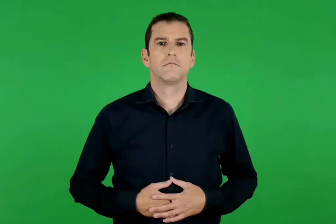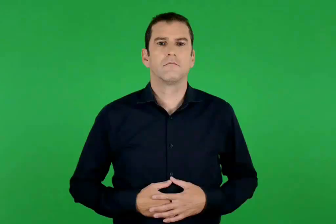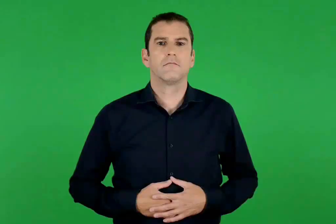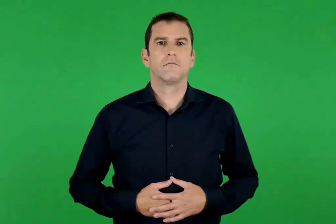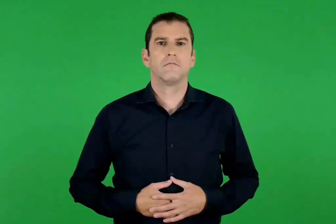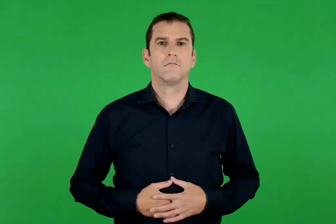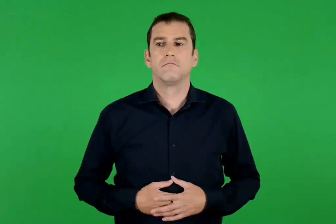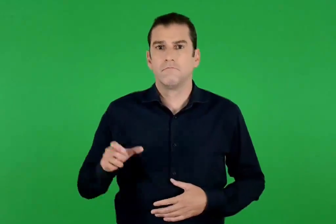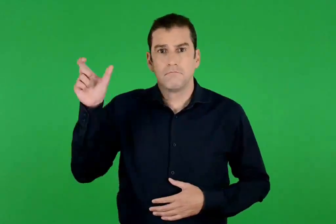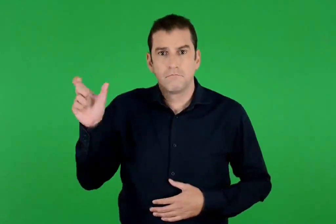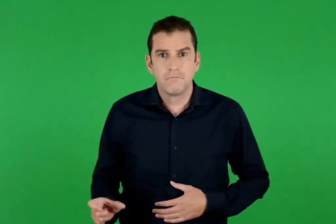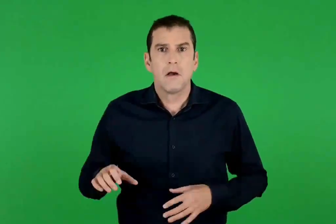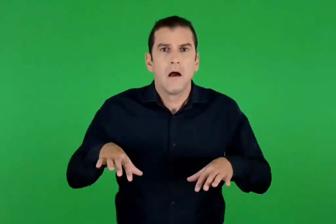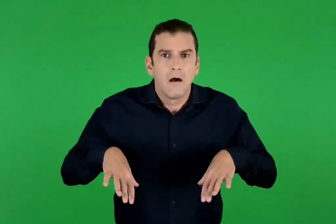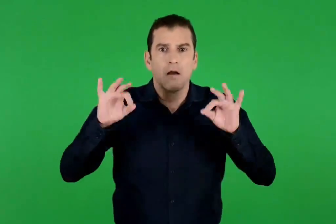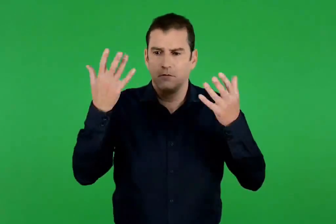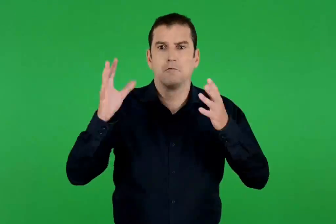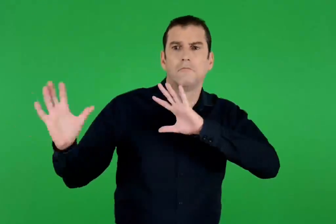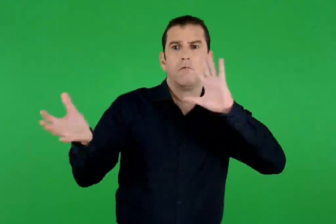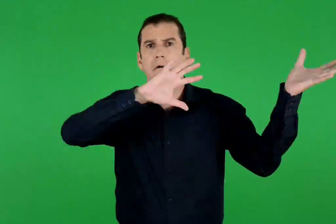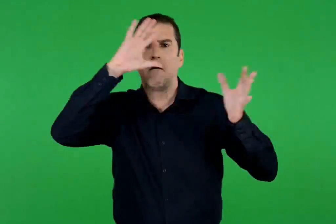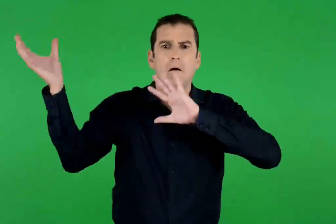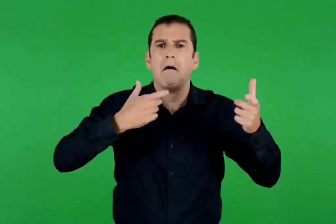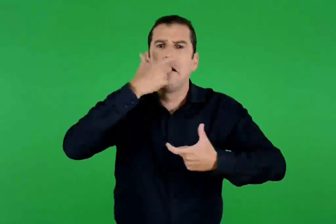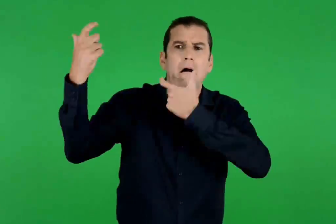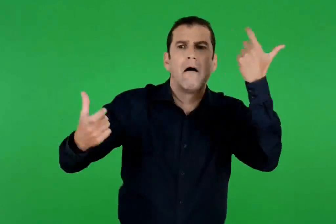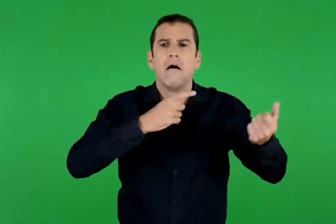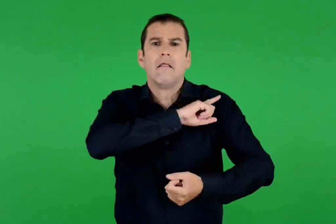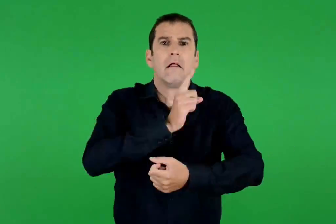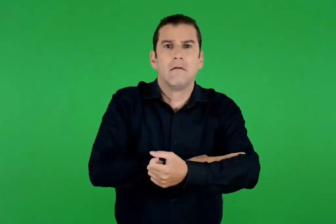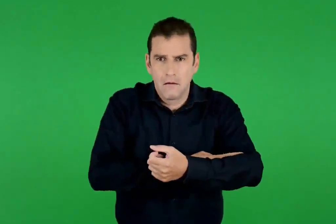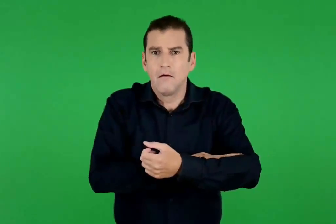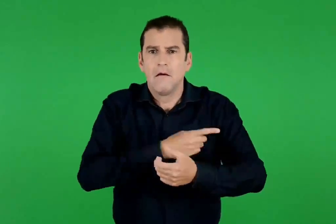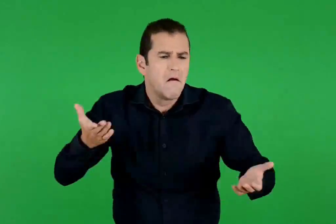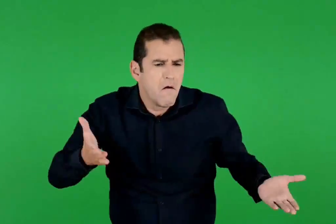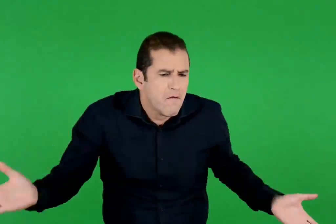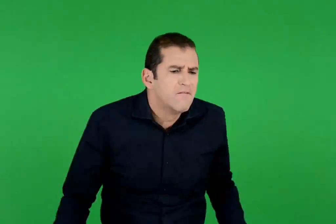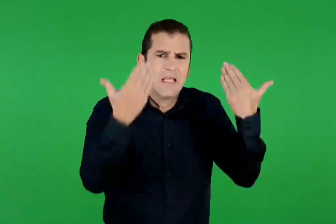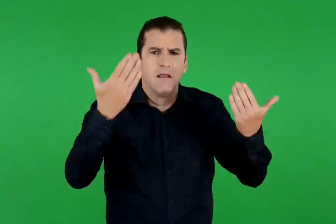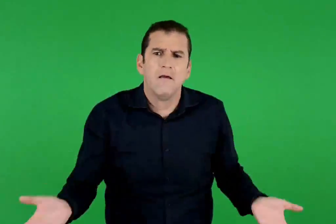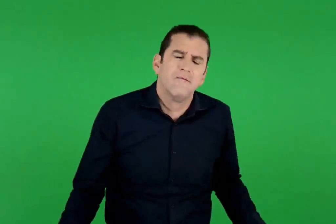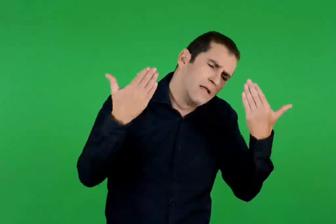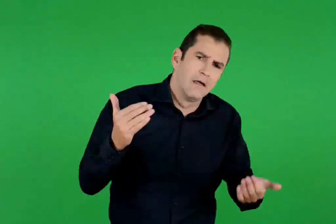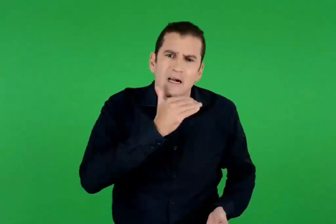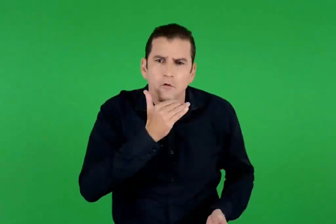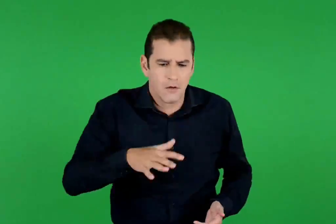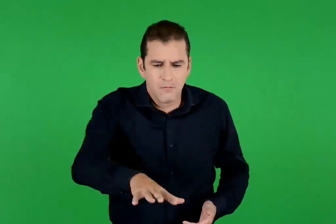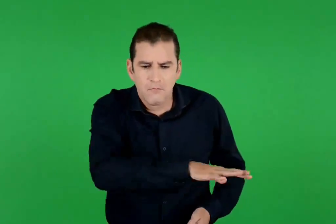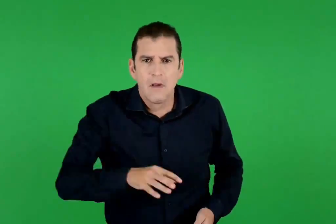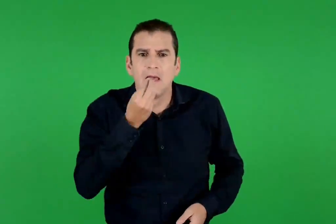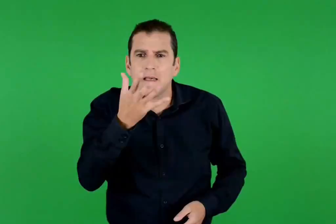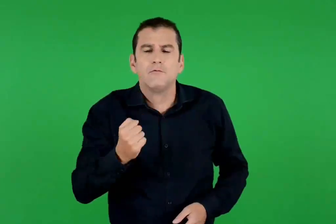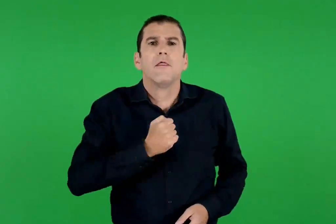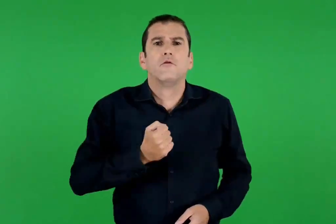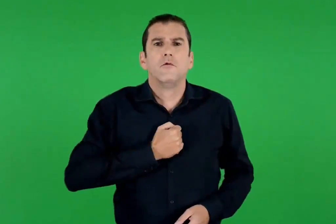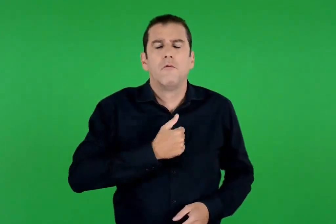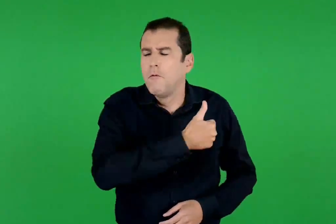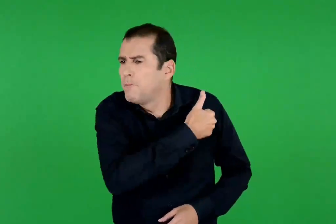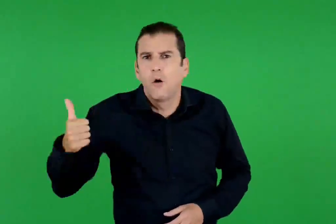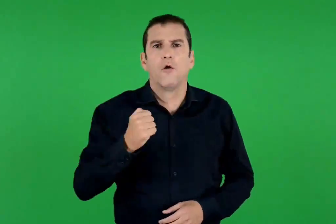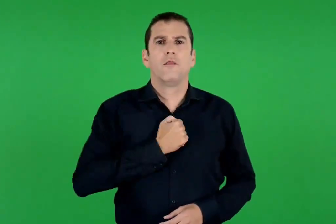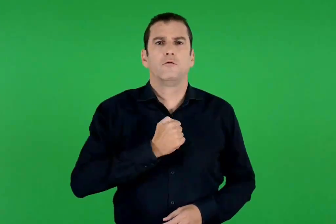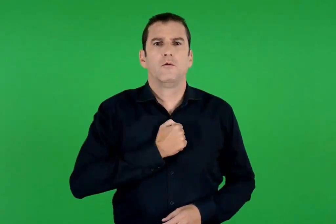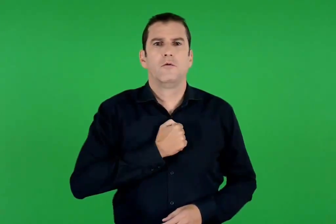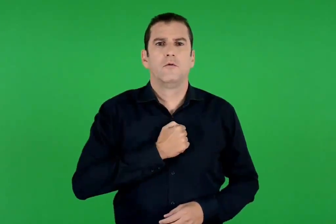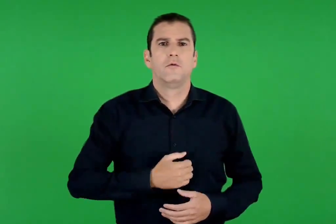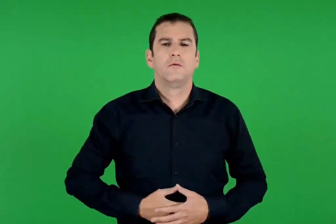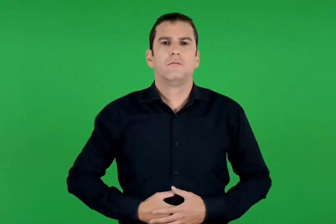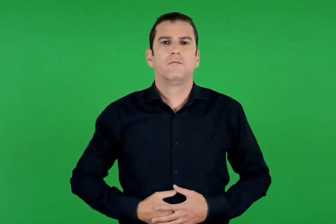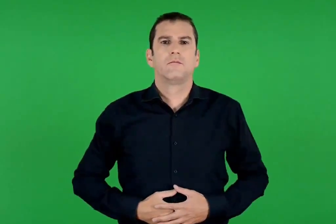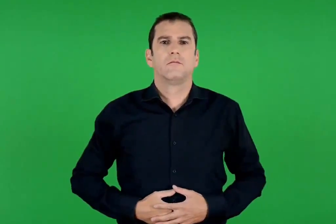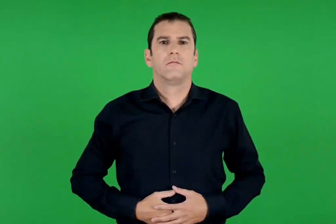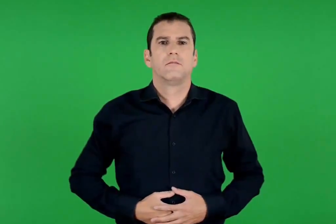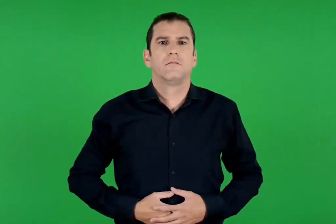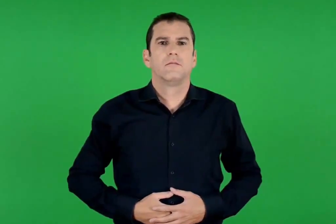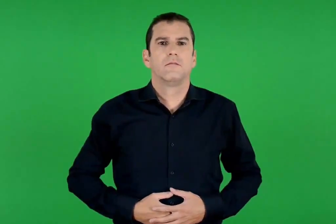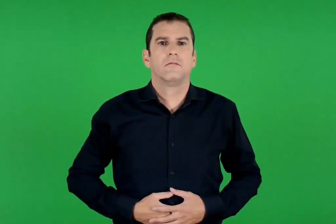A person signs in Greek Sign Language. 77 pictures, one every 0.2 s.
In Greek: άρχισε να κουνάει τα χέρια του δυνατά και να φωνάζει φύγετε γρήγορα από δω ο κήπος είναι δικός μου μόνο δικός μου
